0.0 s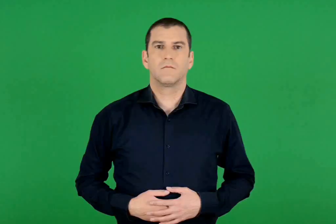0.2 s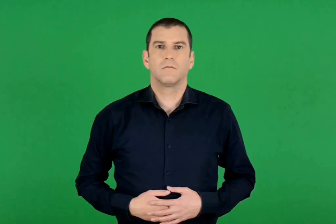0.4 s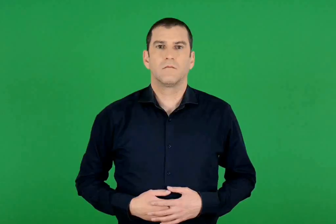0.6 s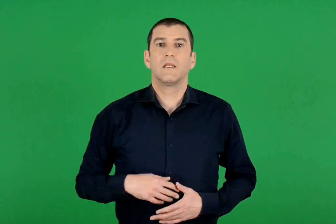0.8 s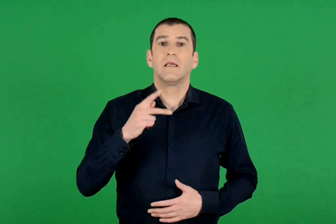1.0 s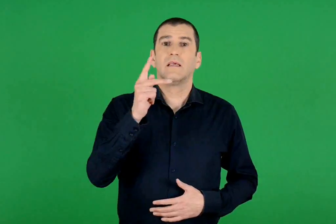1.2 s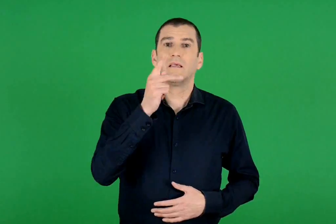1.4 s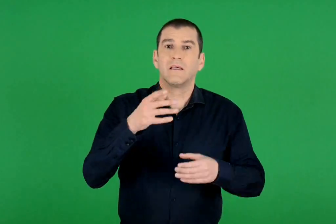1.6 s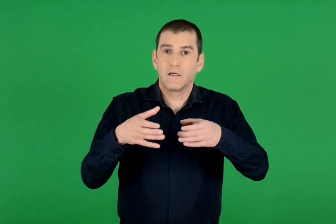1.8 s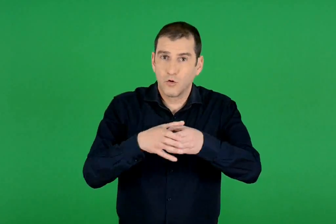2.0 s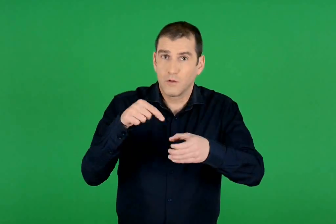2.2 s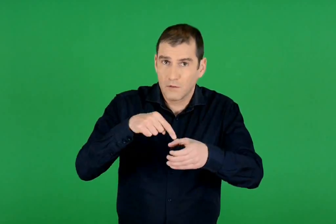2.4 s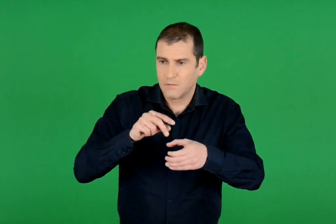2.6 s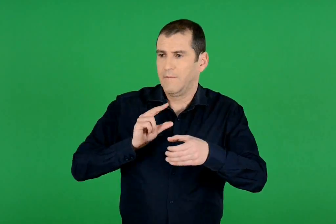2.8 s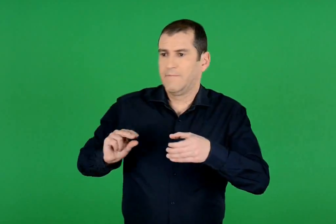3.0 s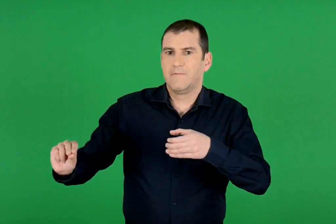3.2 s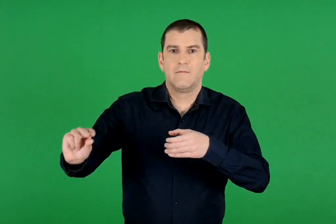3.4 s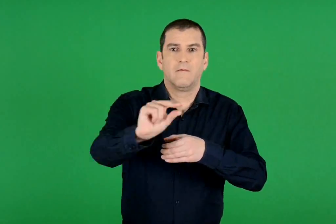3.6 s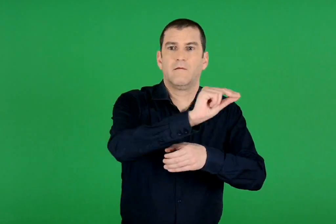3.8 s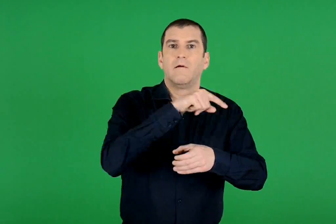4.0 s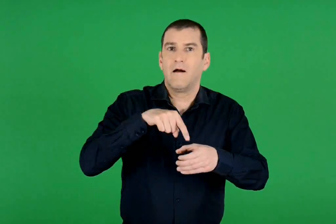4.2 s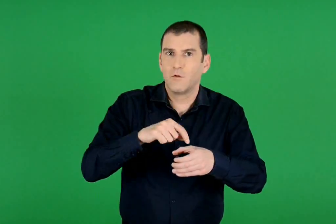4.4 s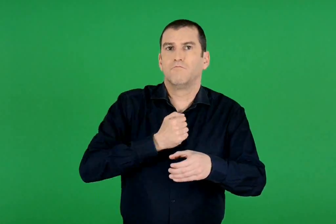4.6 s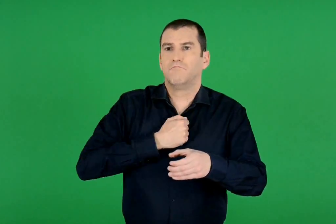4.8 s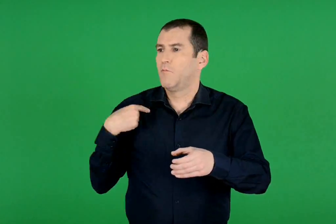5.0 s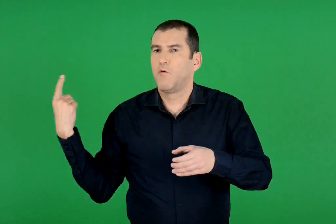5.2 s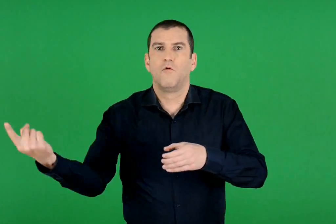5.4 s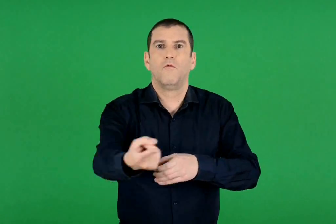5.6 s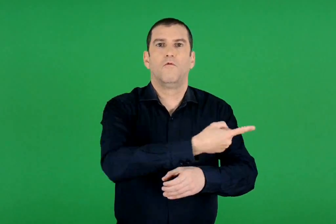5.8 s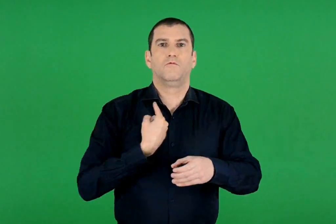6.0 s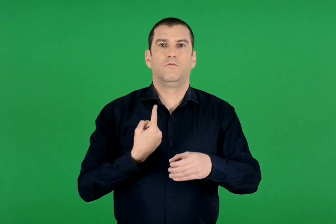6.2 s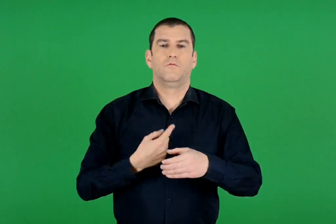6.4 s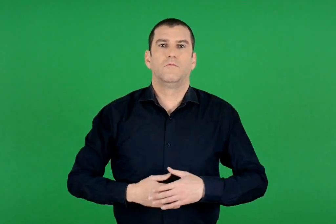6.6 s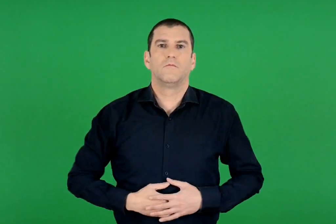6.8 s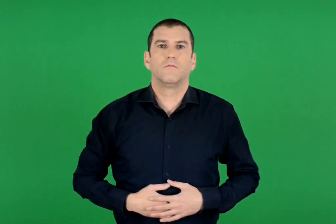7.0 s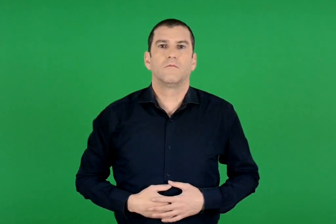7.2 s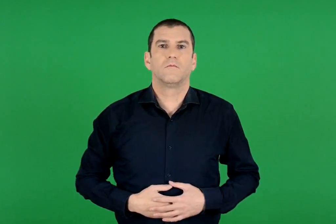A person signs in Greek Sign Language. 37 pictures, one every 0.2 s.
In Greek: η κοινότητα είναι κοινή , ανήκει σε όλους μας
